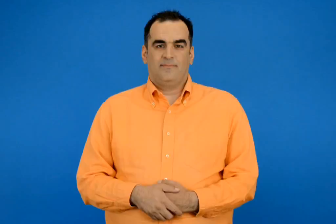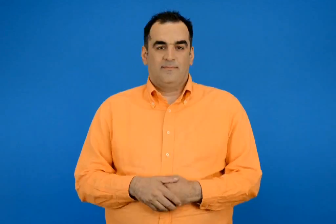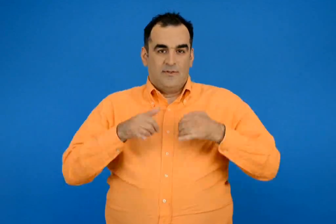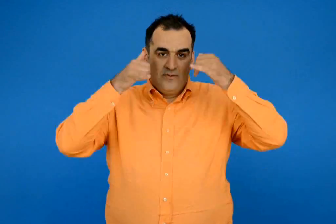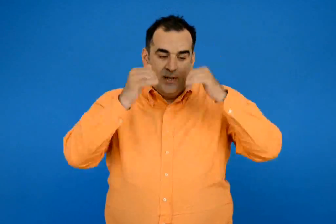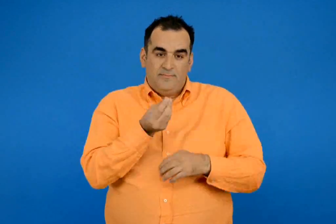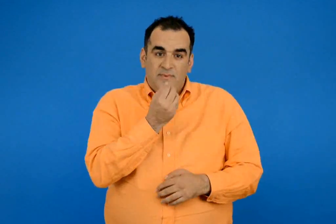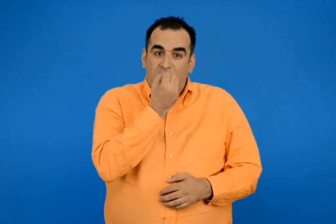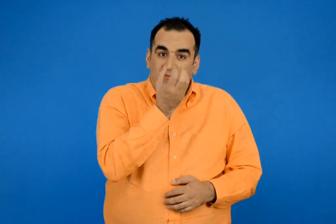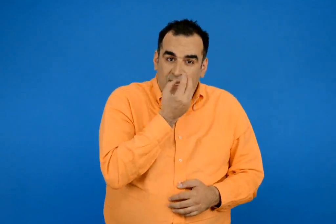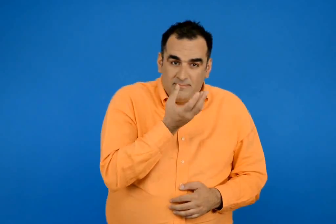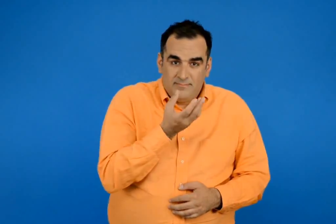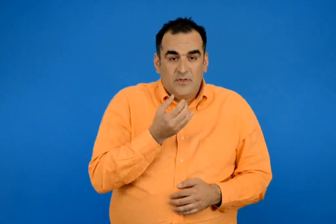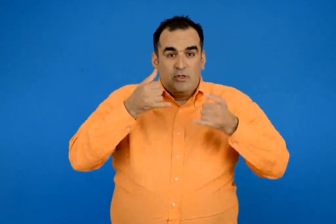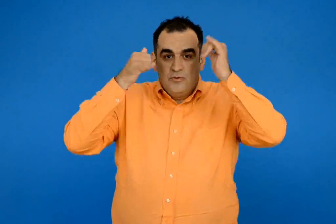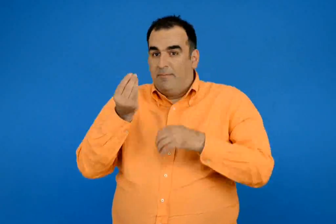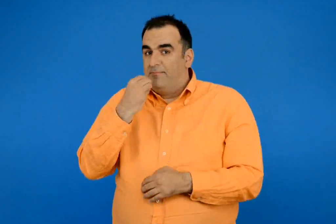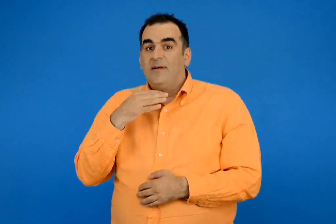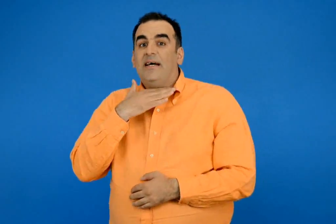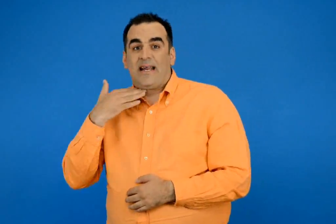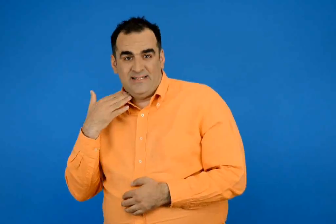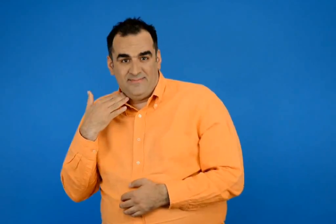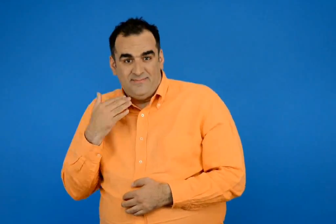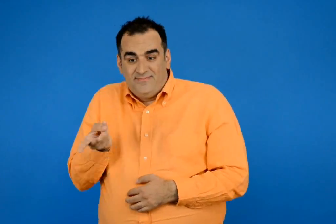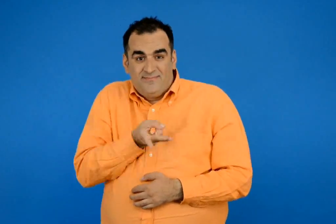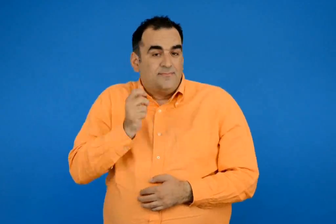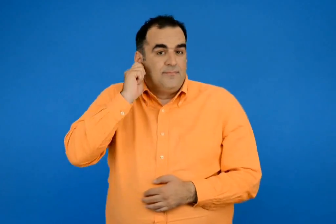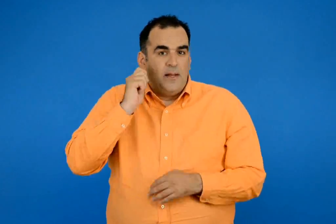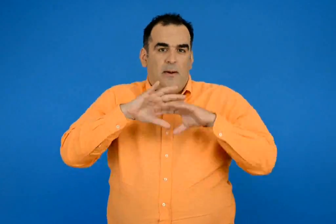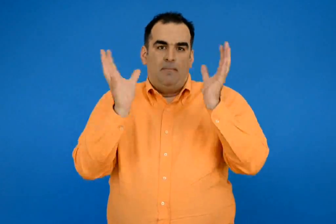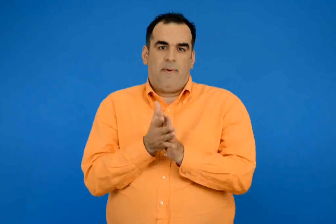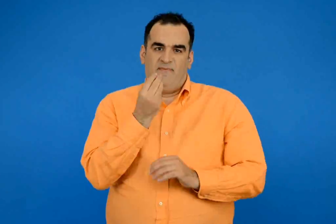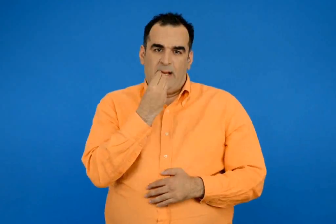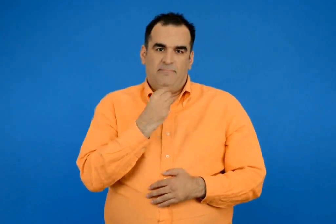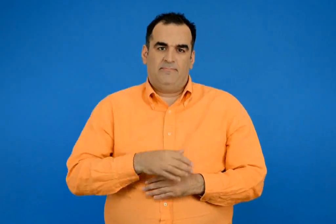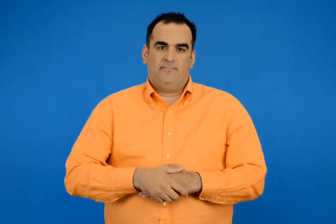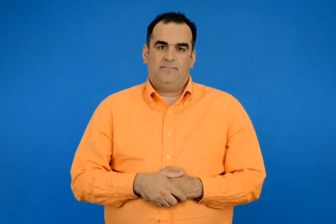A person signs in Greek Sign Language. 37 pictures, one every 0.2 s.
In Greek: όσα τρώνε φυτά και ζώα λέγονται παμφάγα
